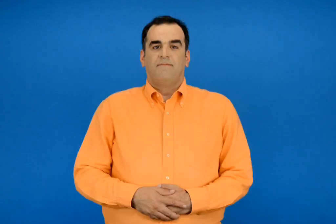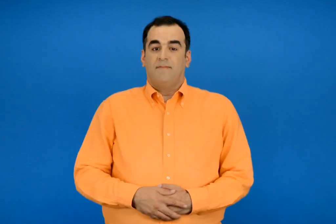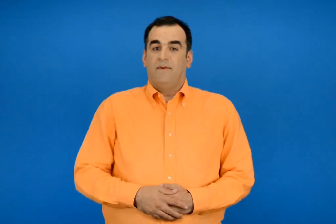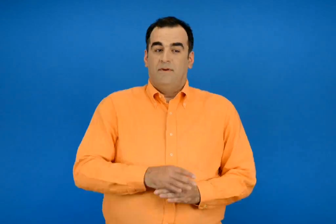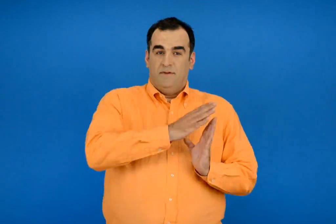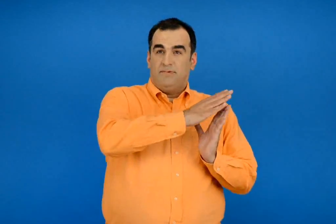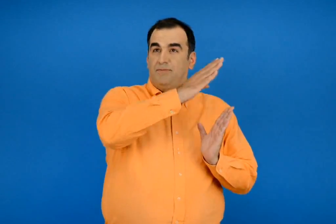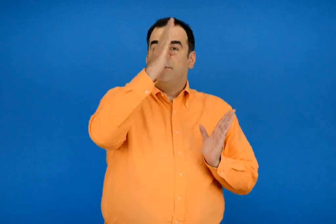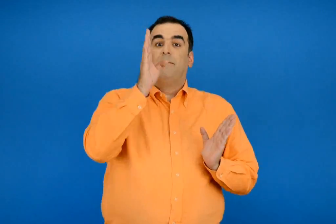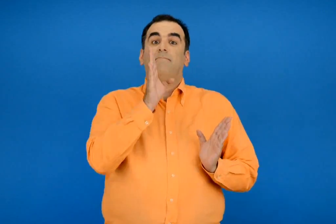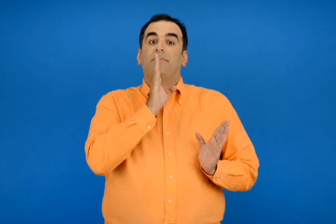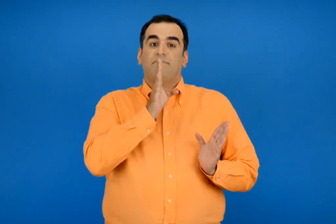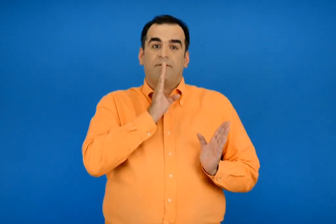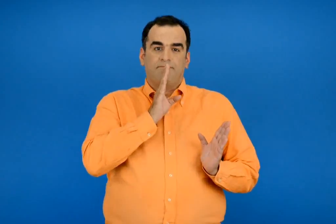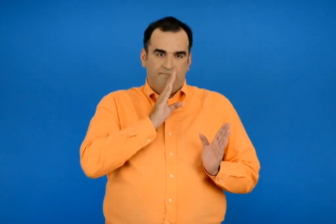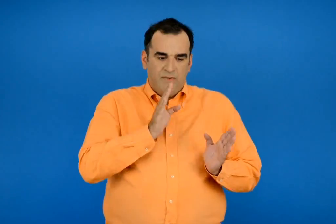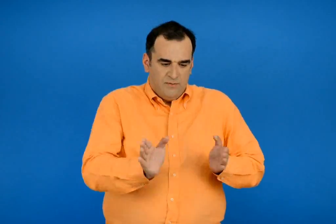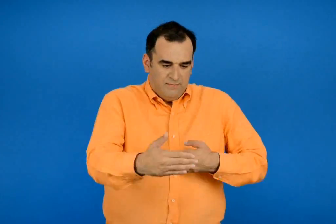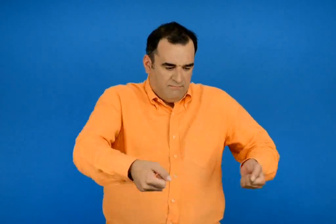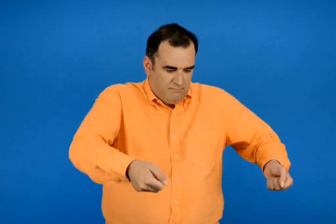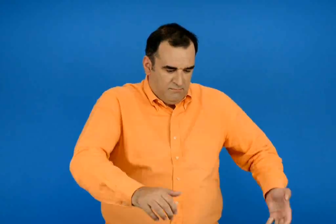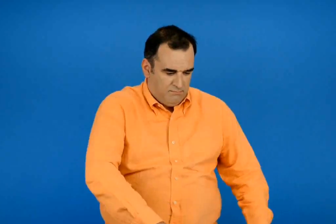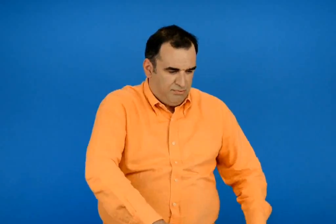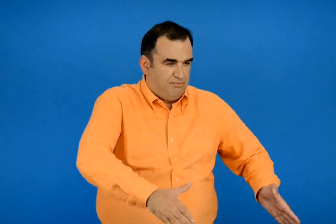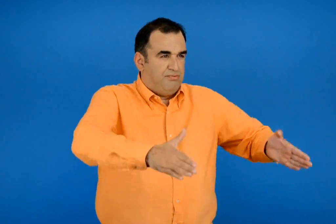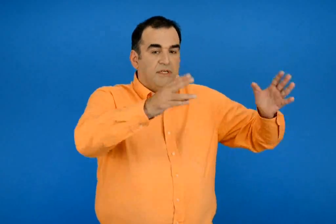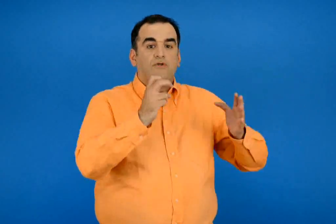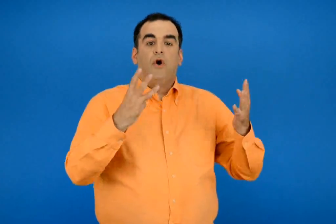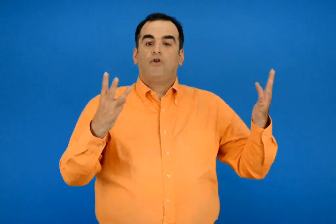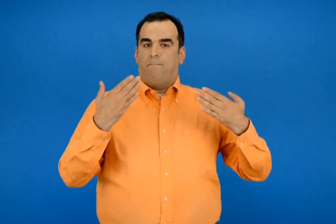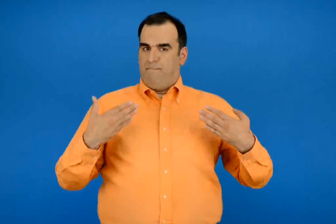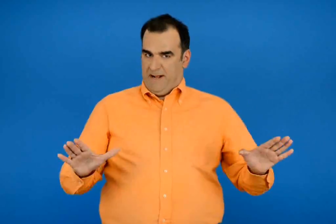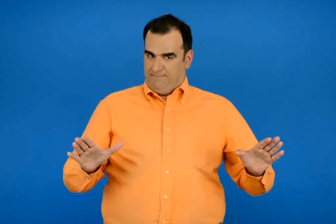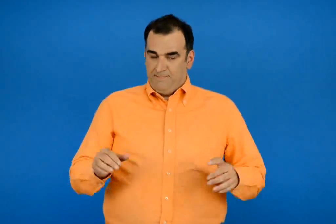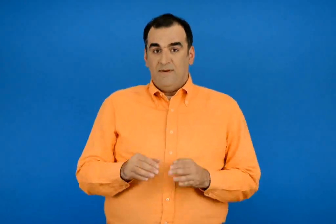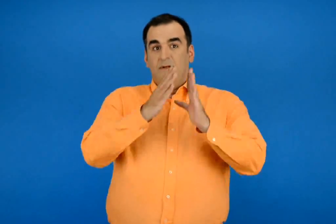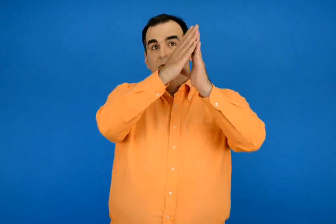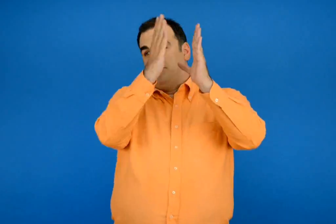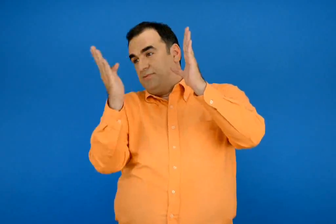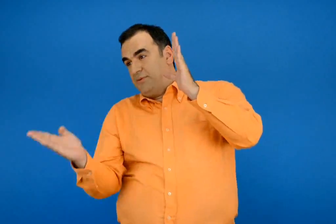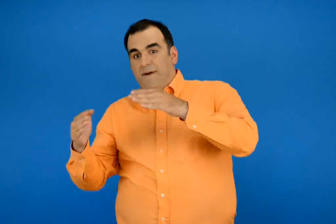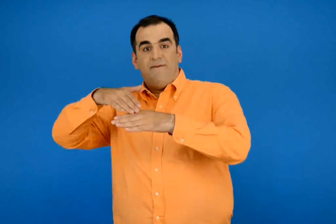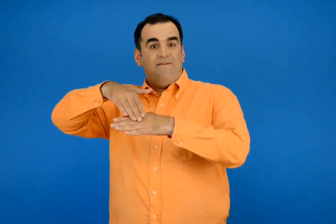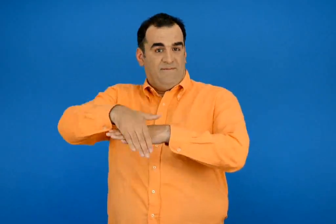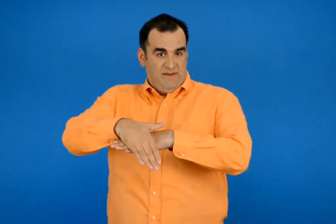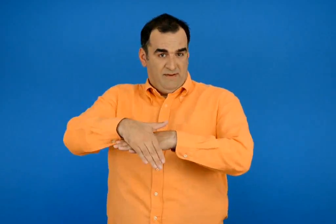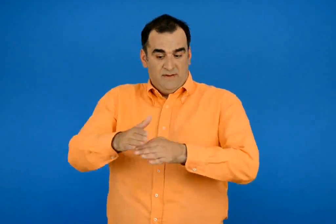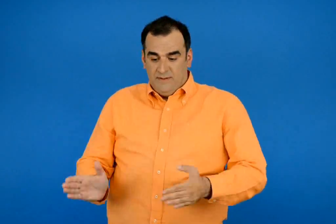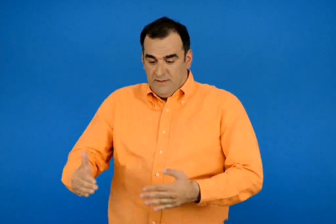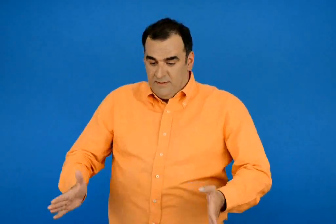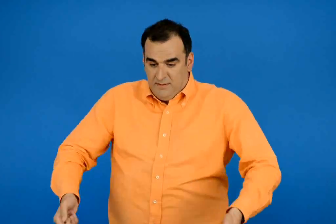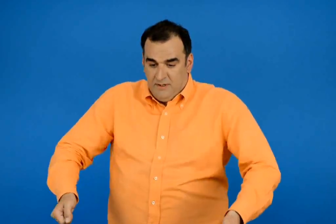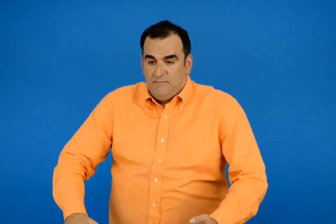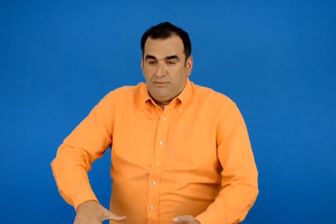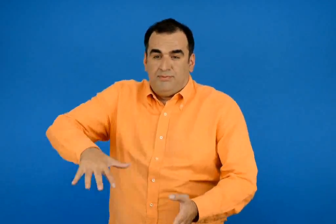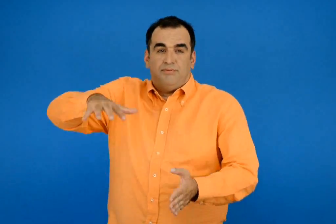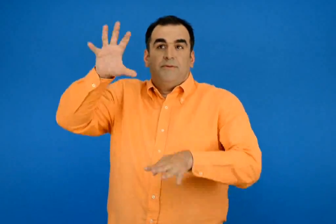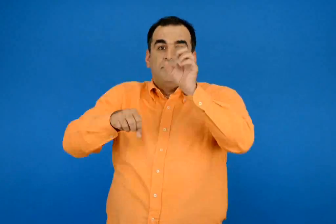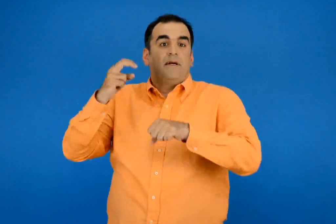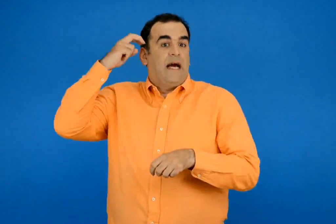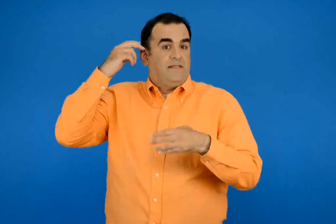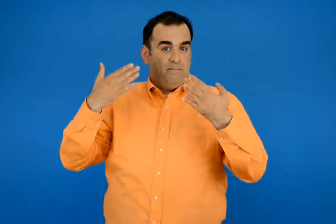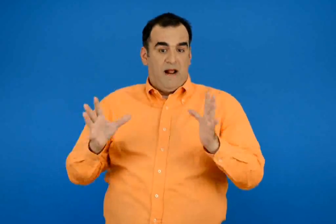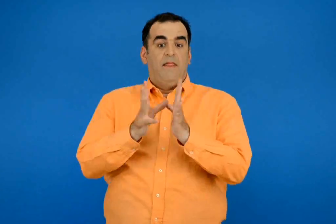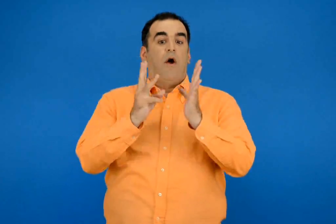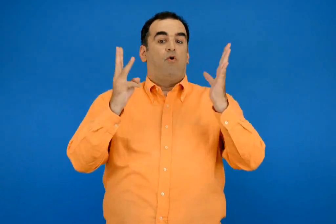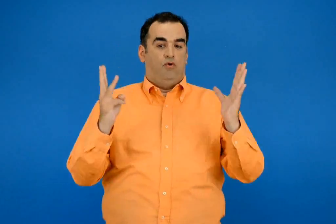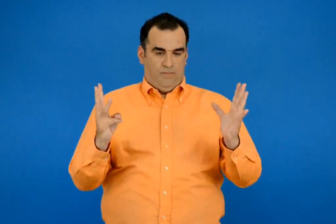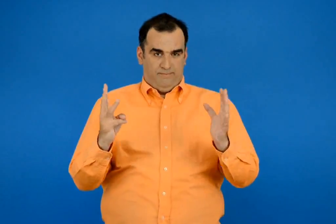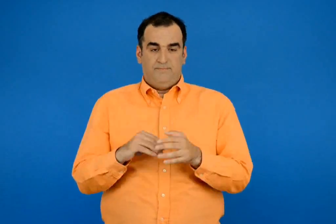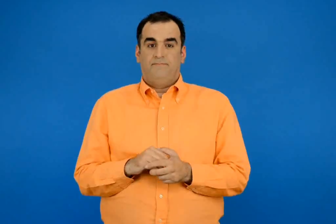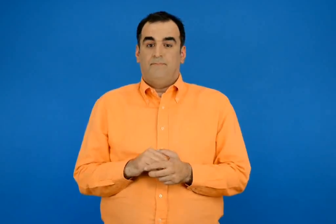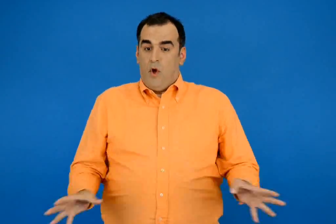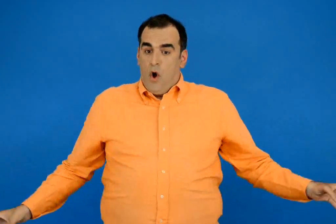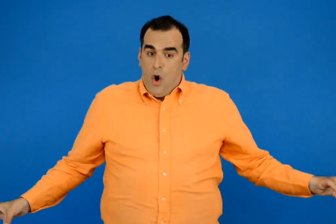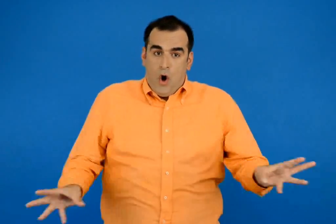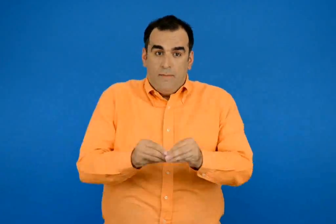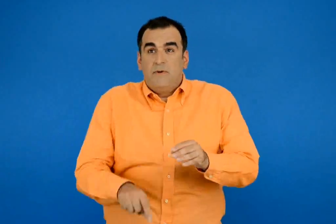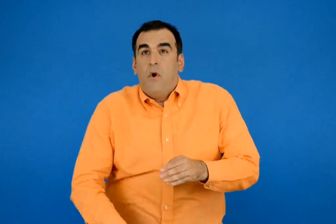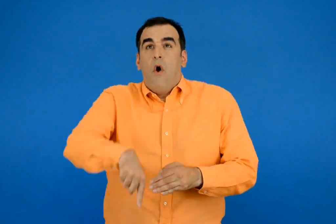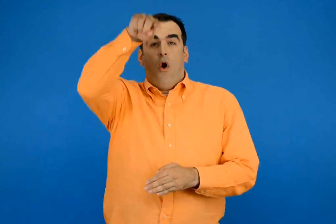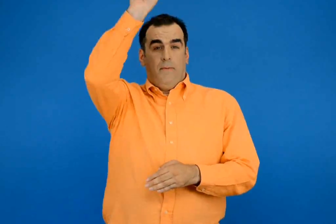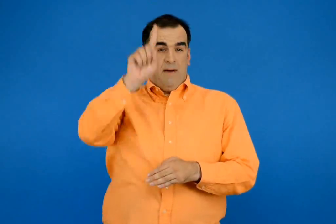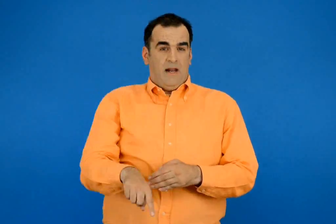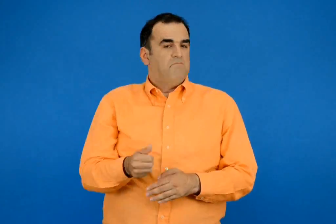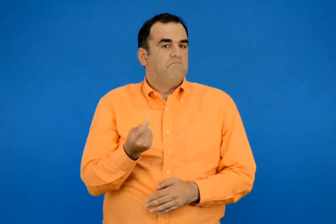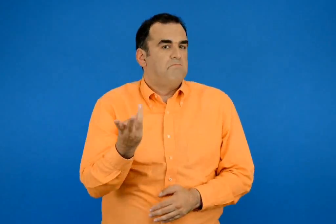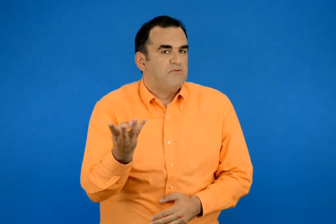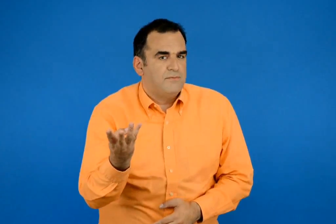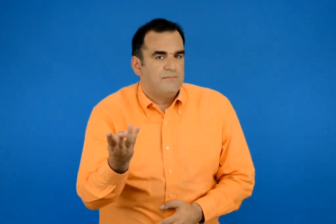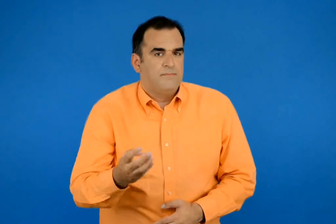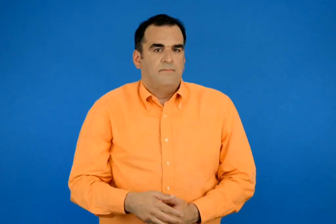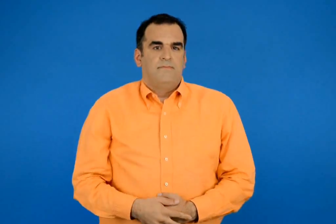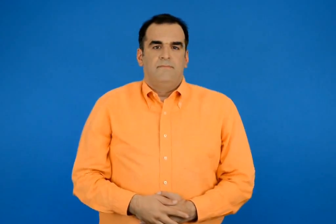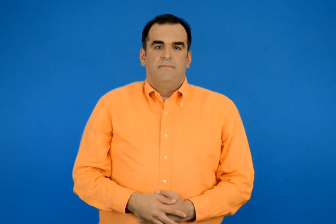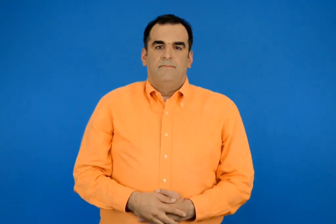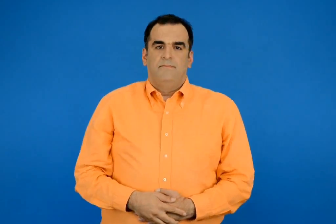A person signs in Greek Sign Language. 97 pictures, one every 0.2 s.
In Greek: μέχρι το μεσημέρι είχαν μαζέψει 28 καφάσια κεράσια μέχρι το βραδύ είχαν μαζέψει αλλά 18 καφάσια ποσά καφάσια μάζεψαν ολη την ημέρα ;
